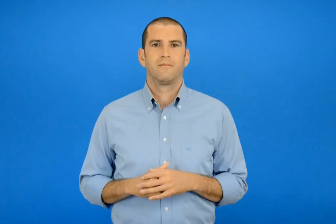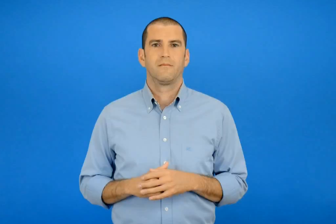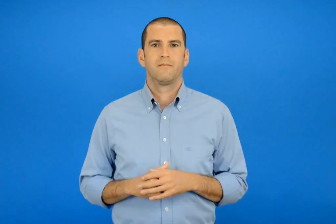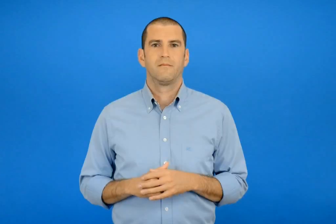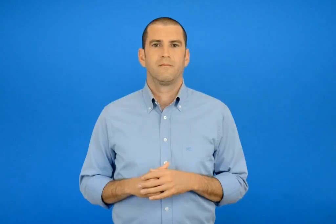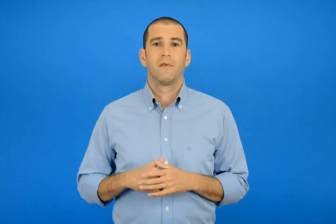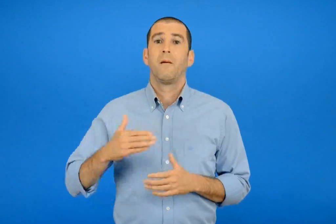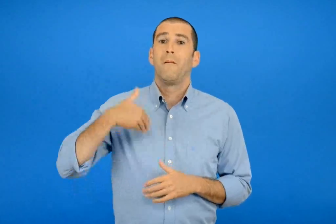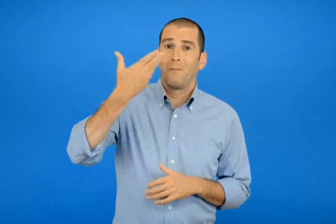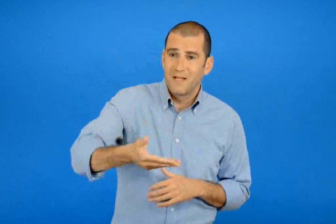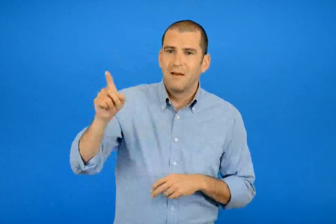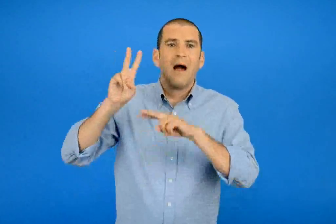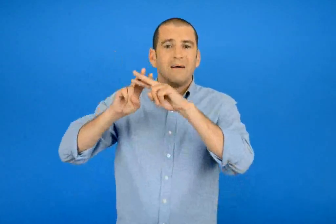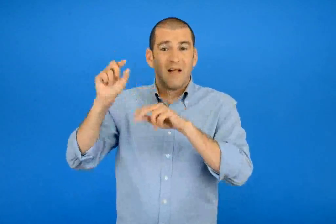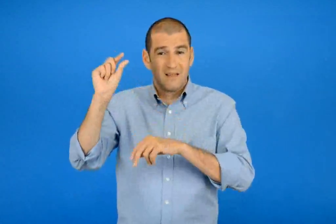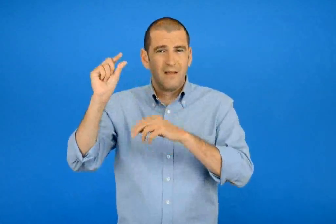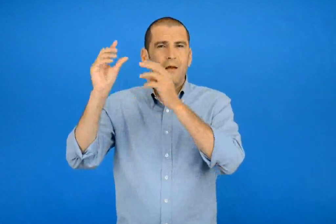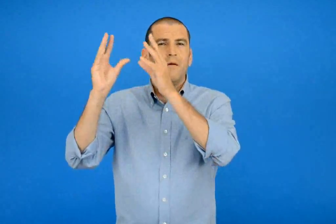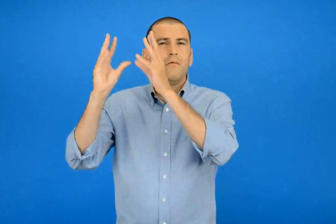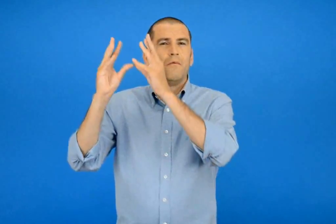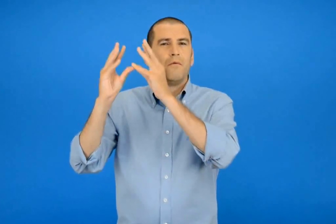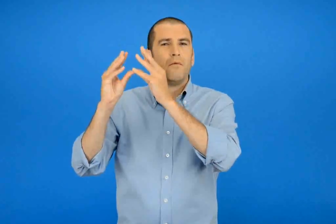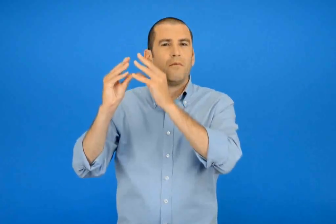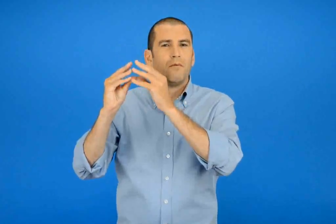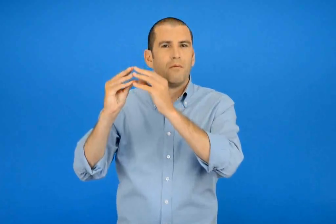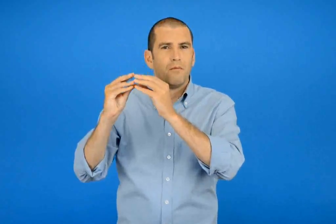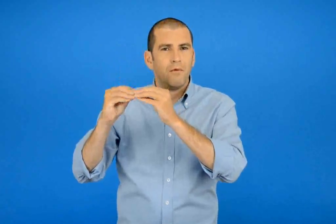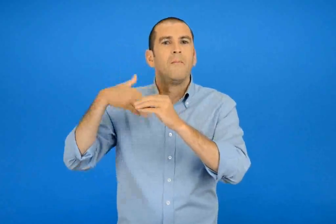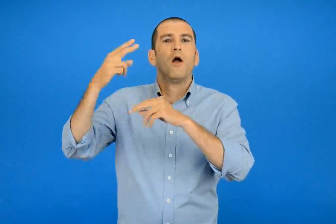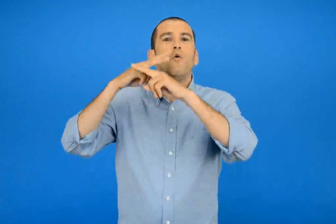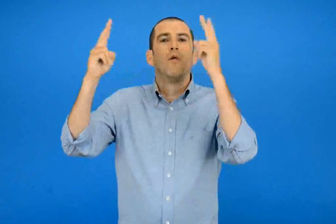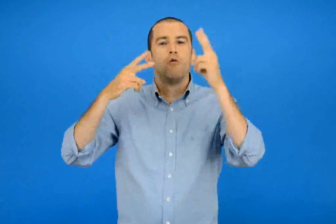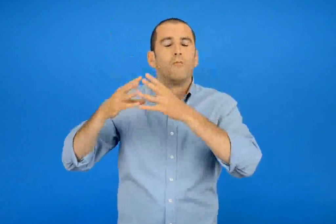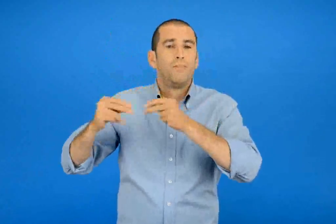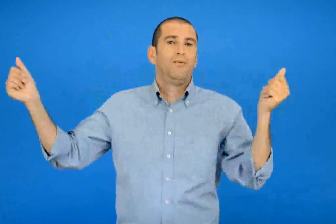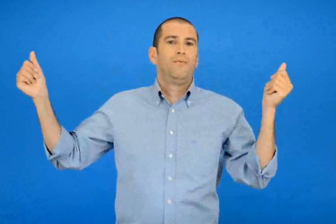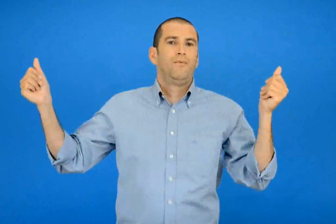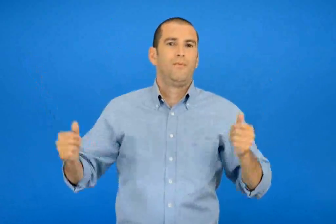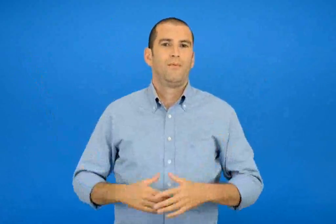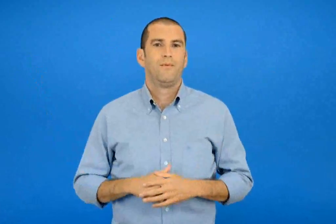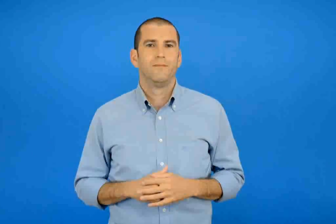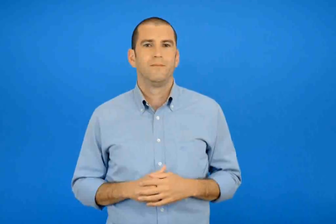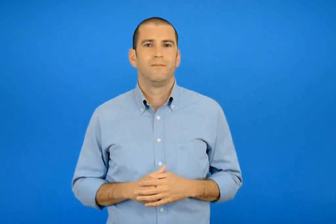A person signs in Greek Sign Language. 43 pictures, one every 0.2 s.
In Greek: έπειτα έσβησε σαν κεράκι και χάθηκε από τον ουρανό
